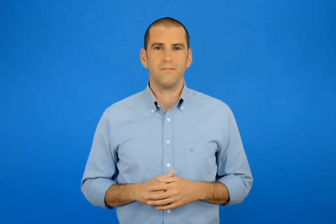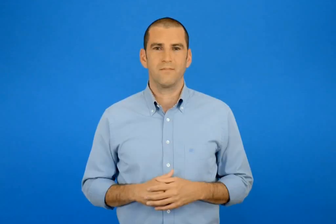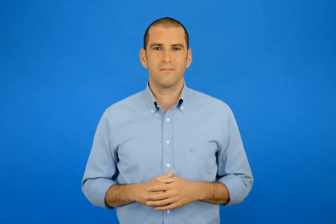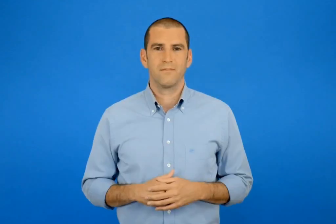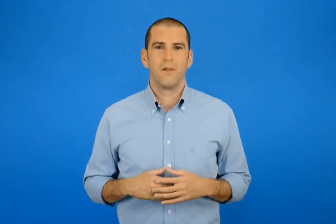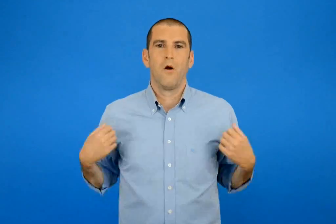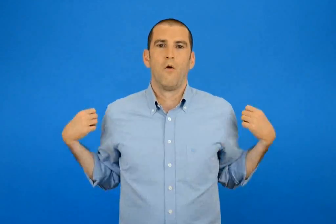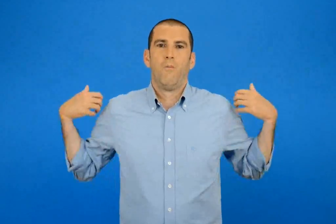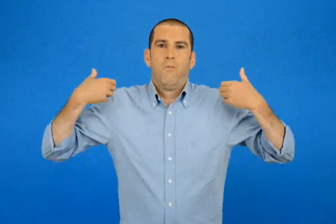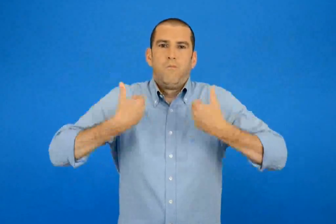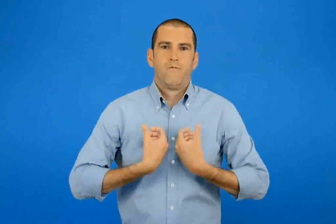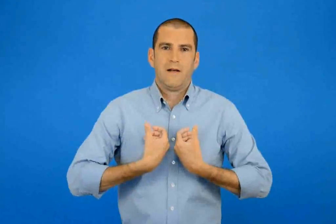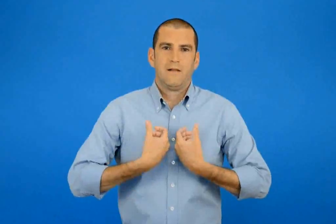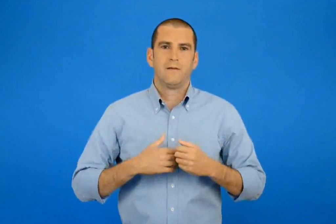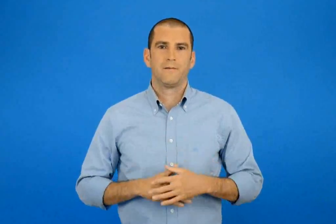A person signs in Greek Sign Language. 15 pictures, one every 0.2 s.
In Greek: μπουφάν
